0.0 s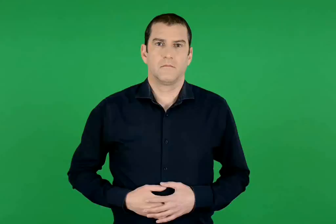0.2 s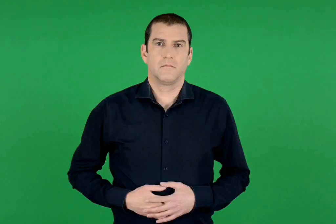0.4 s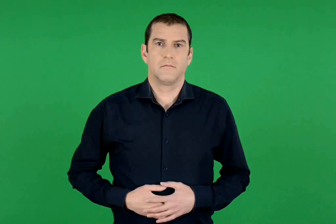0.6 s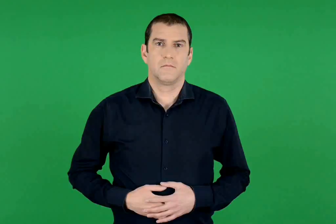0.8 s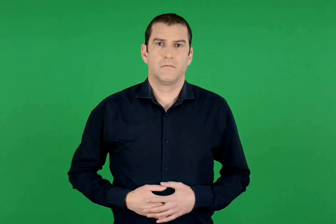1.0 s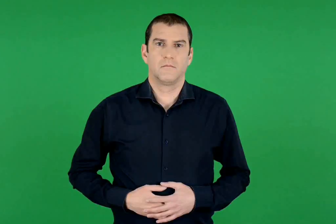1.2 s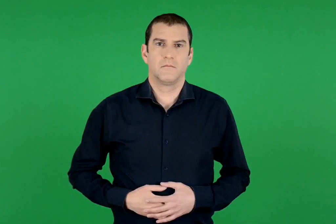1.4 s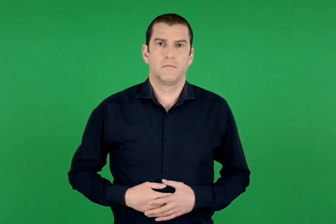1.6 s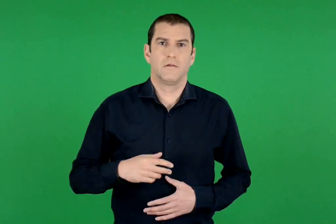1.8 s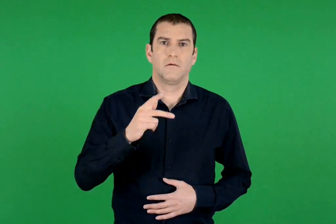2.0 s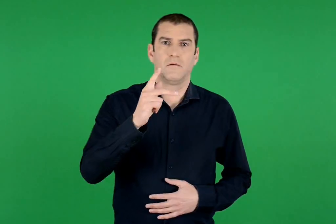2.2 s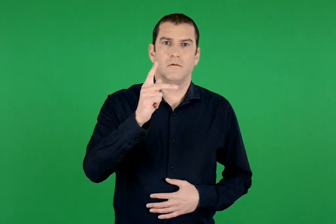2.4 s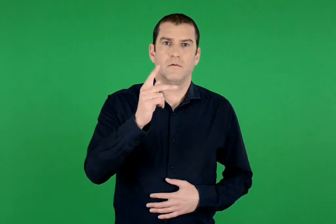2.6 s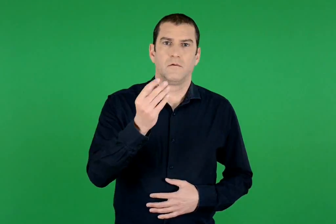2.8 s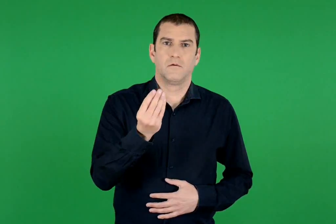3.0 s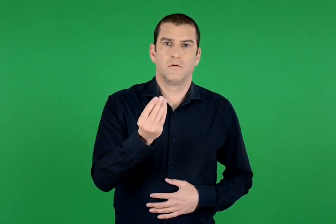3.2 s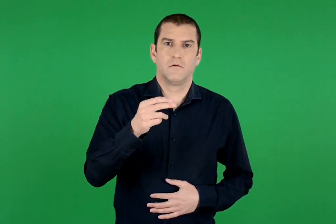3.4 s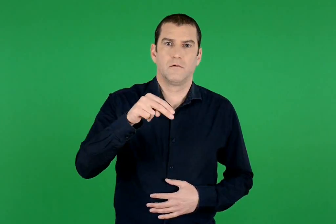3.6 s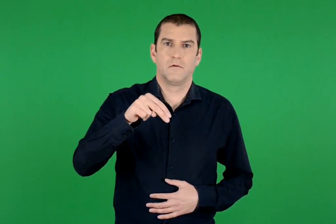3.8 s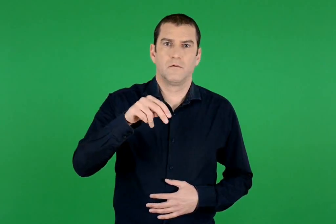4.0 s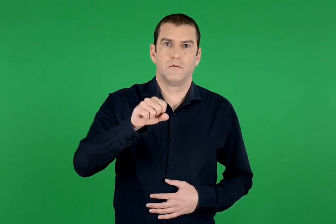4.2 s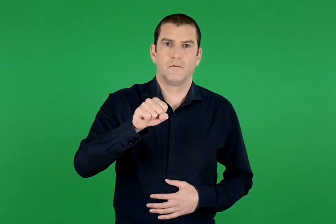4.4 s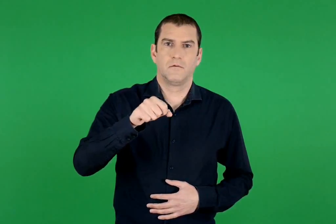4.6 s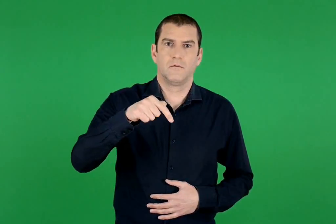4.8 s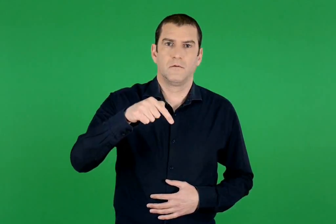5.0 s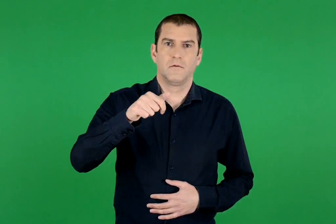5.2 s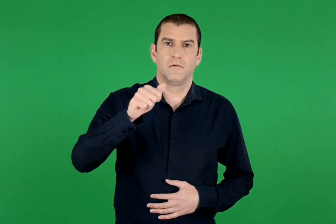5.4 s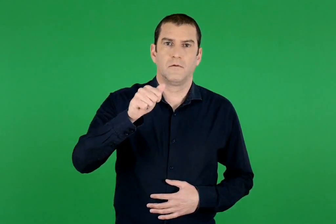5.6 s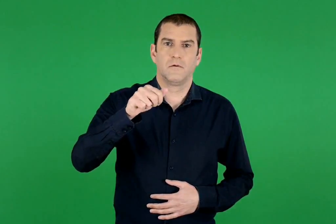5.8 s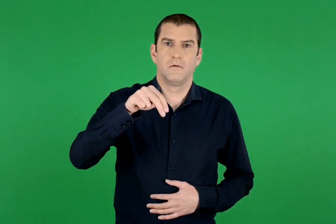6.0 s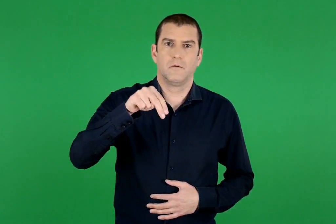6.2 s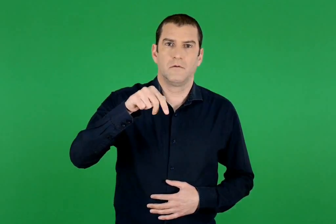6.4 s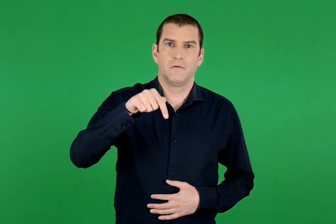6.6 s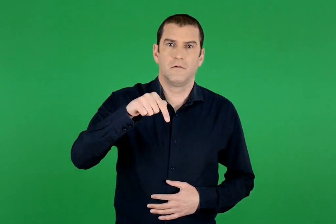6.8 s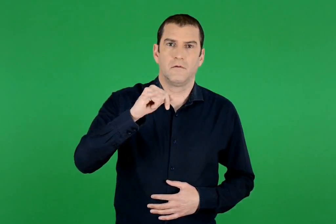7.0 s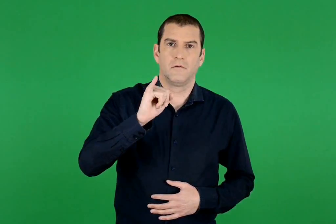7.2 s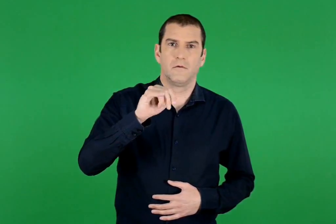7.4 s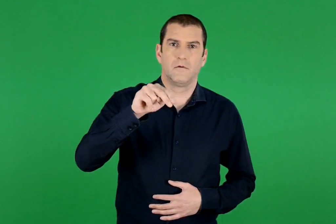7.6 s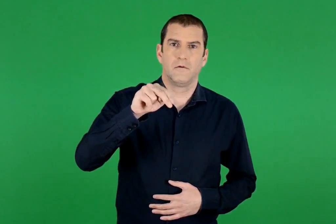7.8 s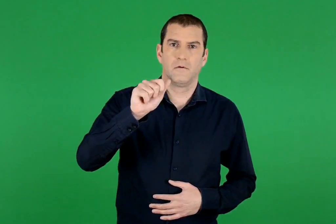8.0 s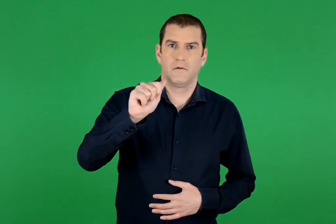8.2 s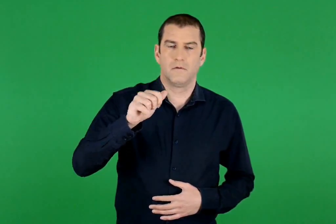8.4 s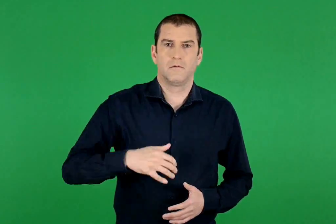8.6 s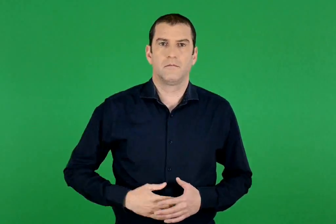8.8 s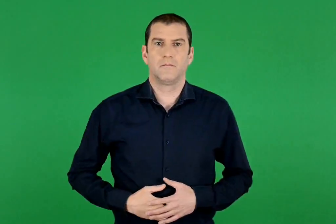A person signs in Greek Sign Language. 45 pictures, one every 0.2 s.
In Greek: κωνσταντίνα
